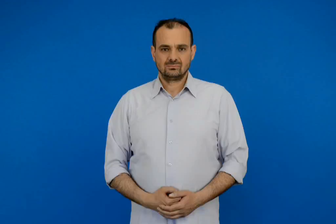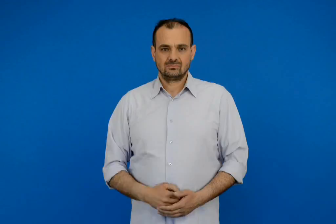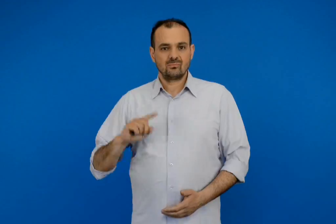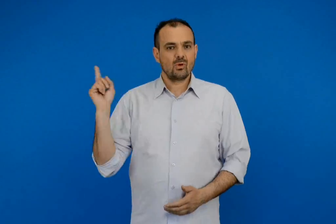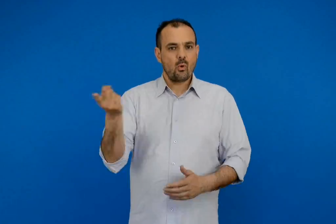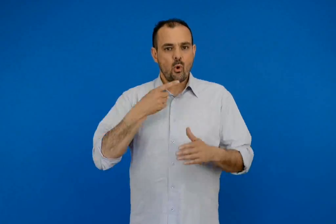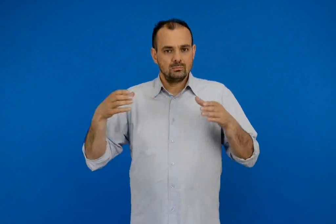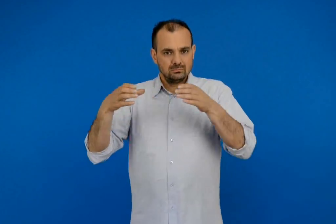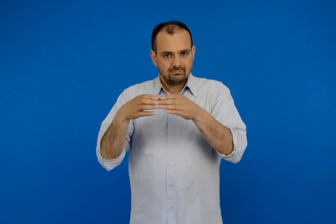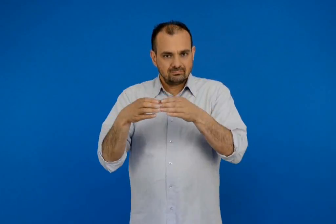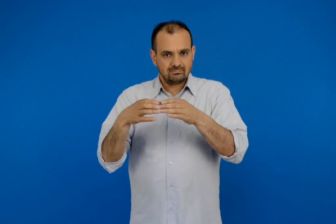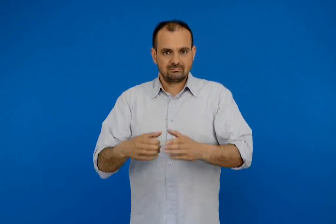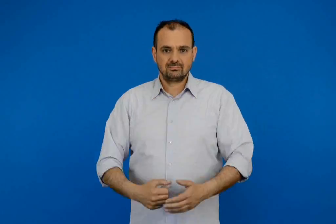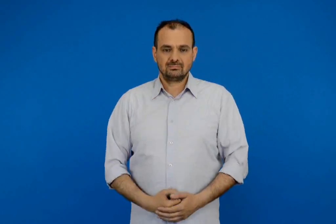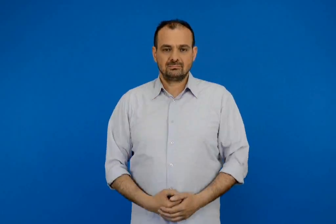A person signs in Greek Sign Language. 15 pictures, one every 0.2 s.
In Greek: όλοι μαζί
